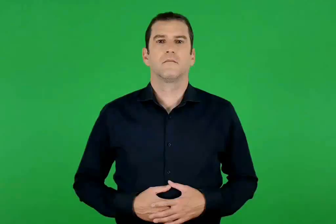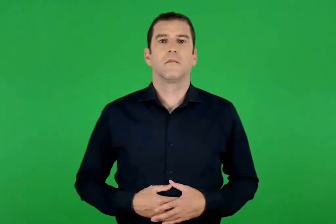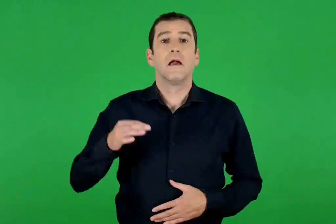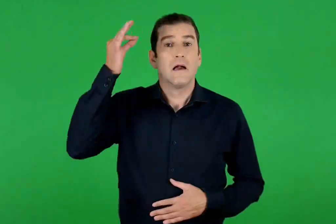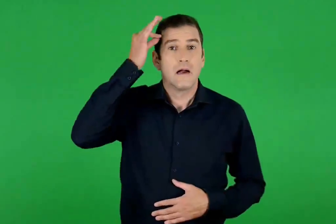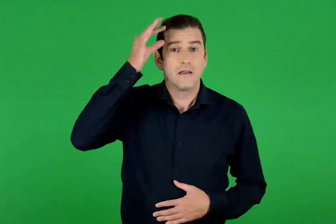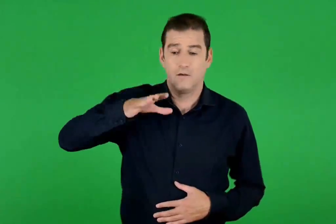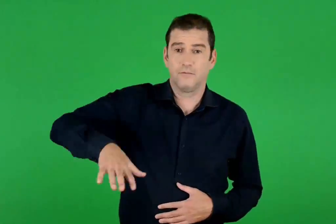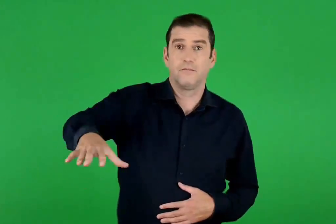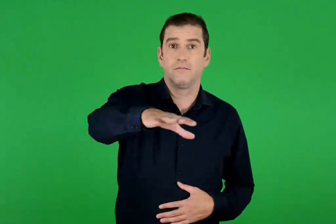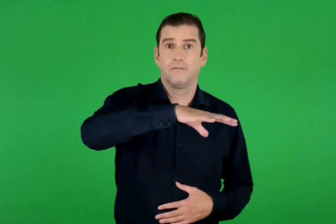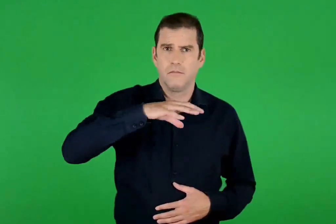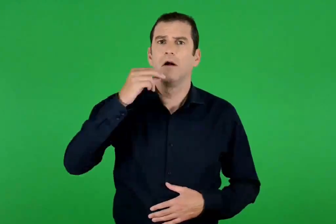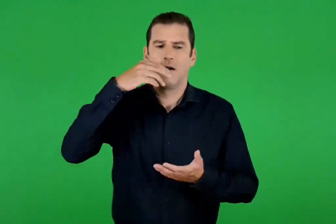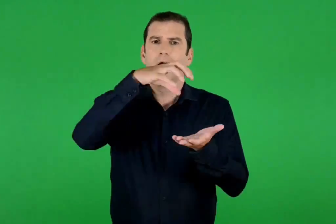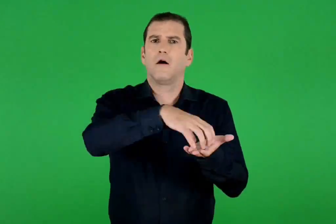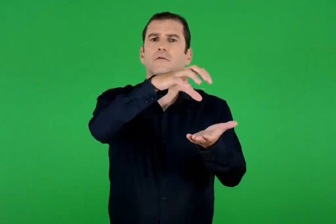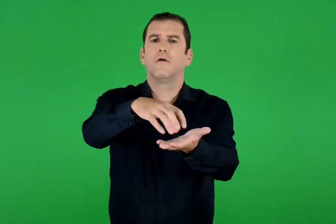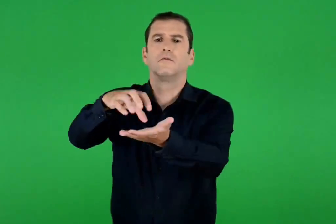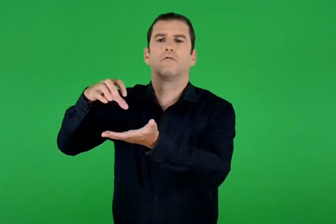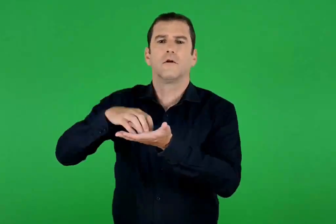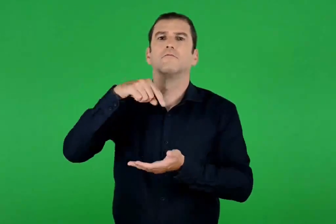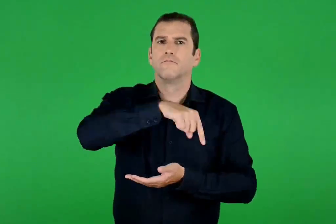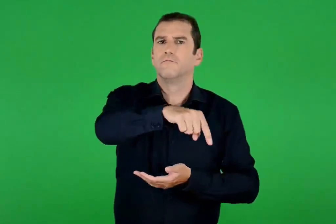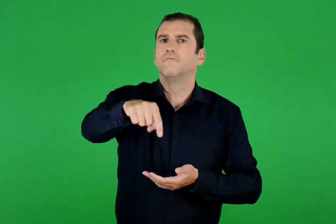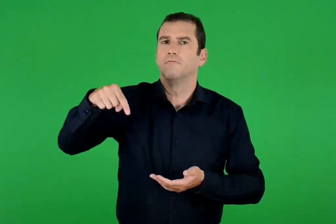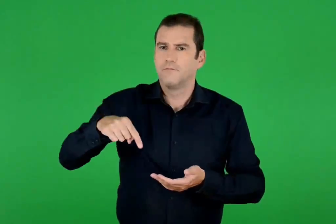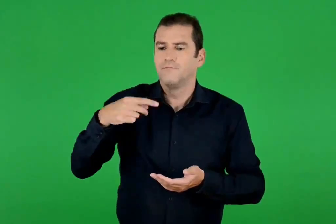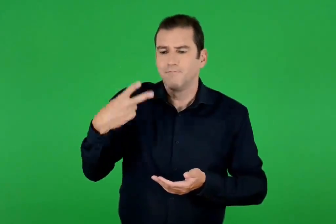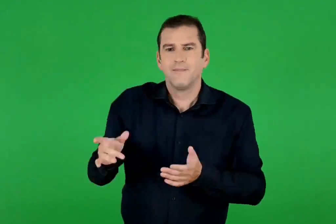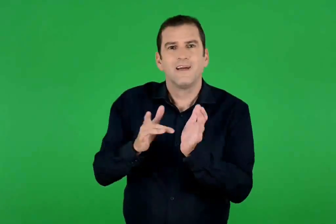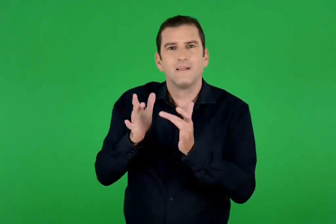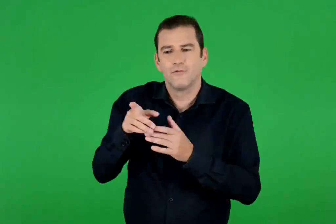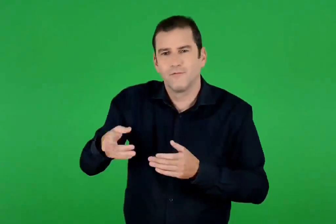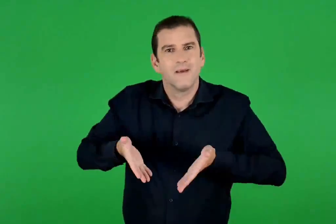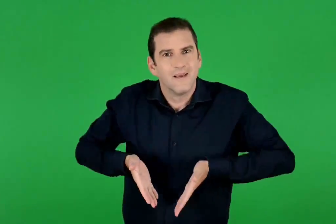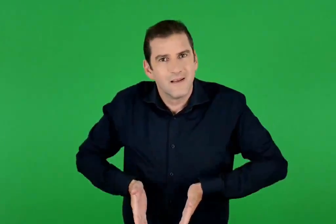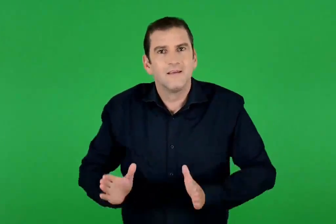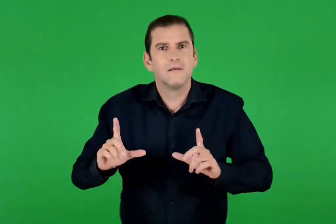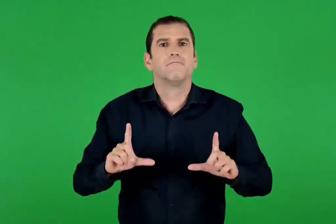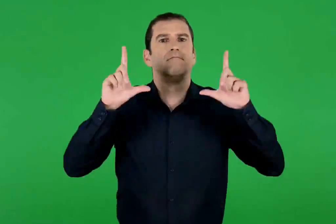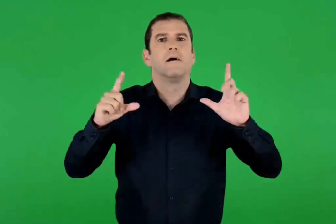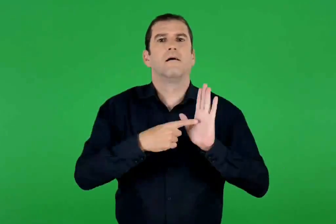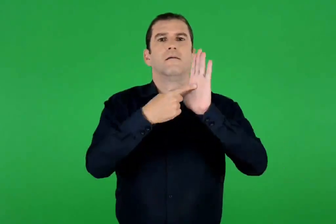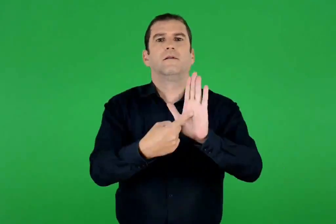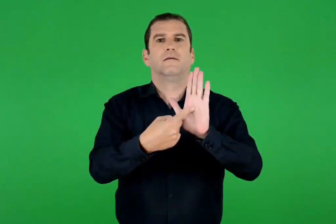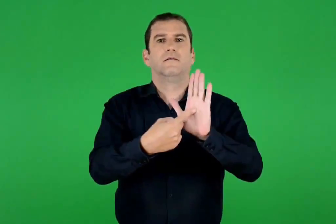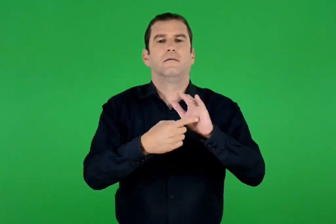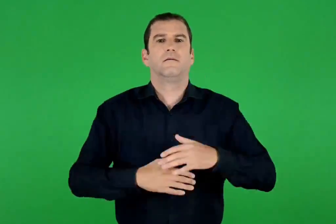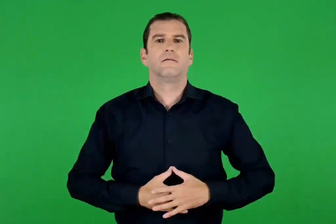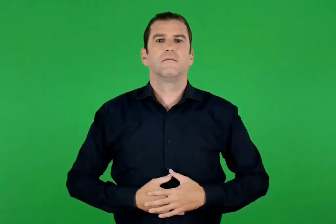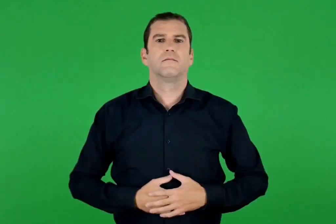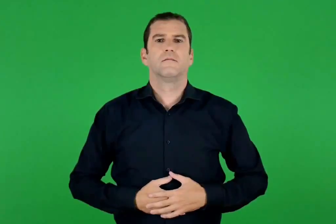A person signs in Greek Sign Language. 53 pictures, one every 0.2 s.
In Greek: στους καθεδρικούς ναούς της γαλλίας γίνεται αναπαράσταση της γέννησης του χριστού
